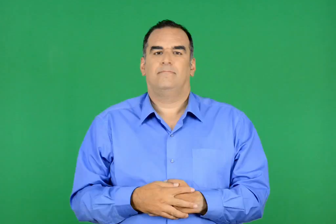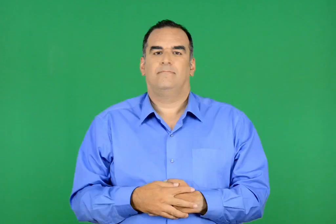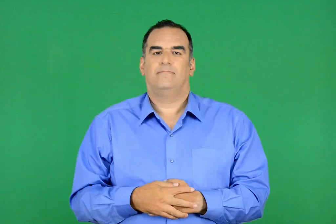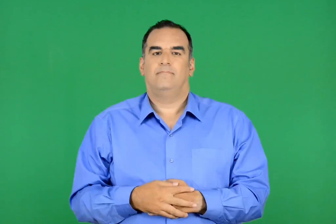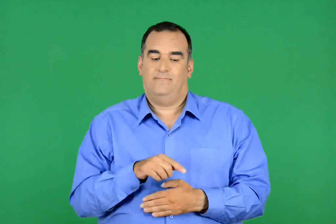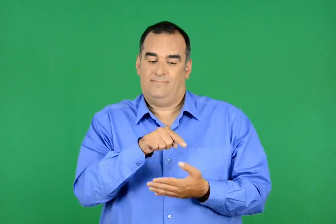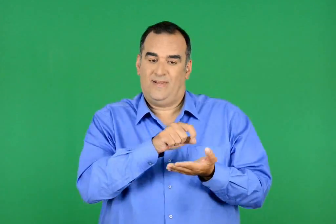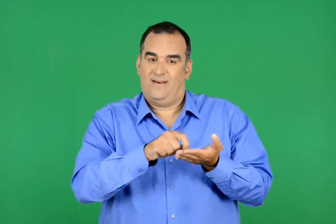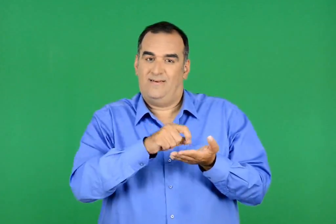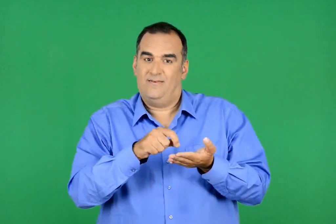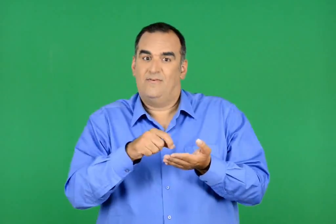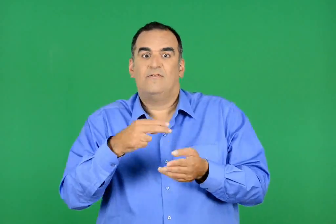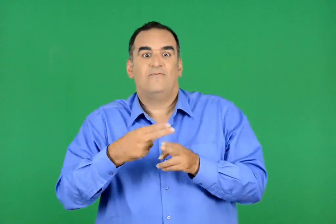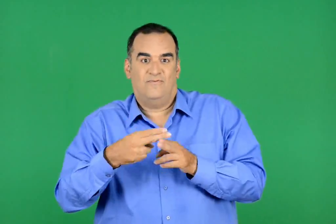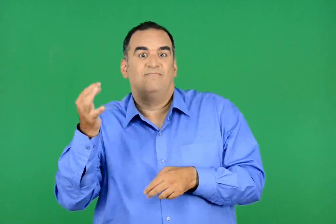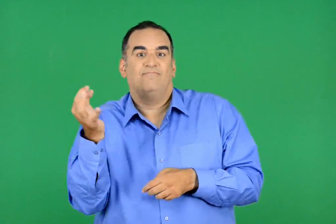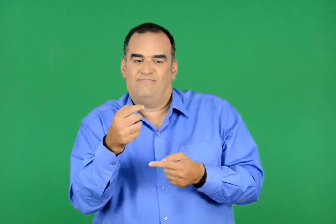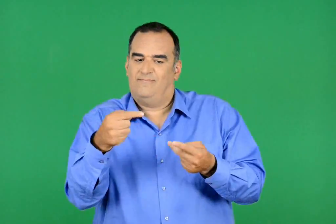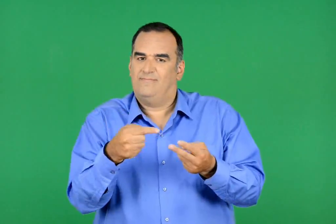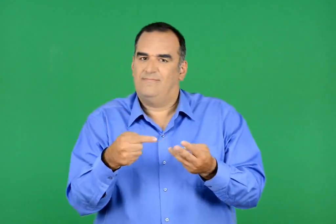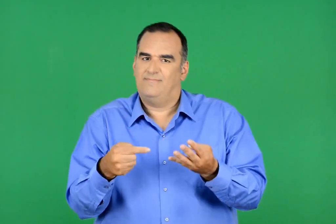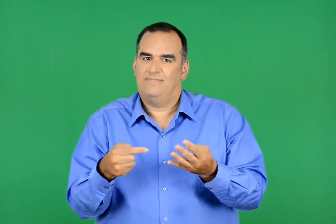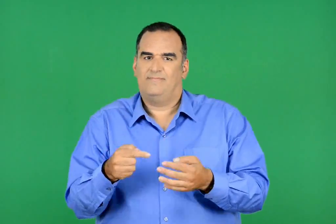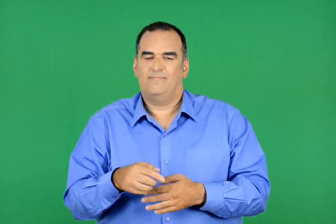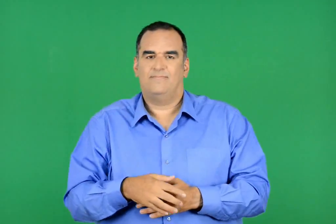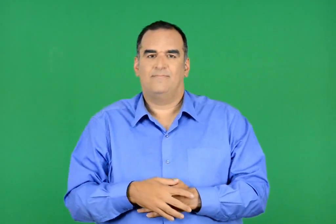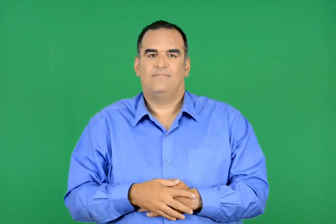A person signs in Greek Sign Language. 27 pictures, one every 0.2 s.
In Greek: από τα έργα του ξεχωρίζουν
